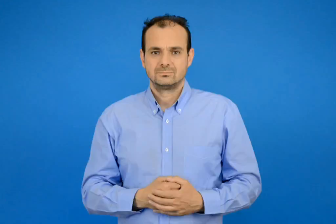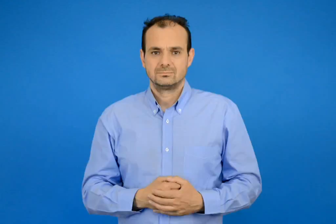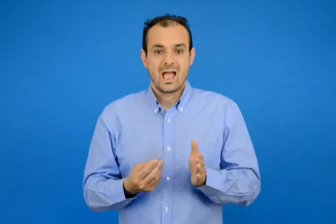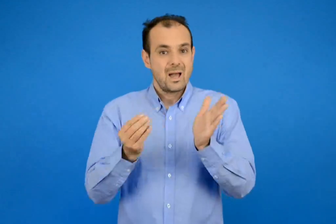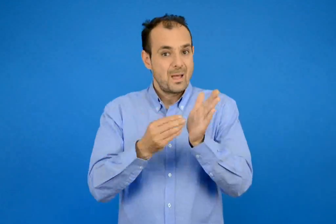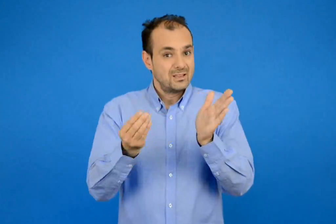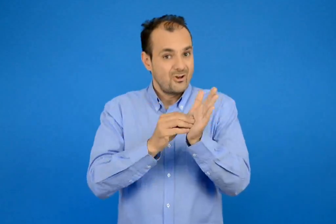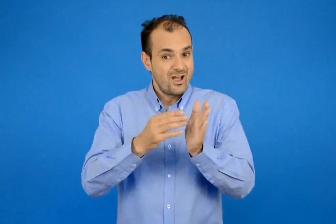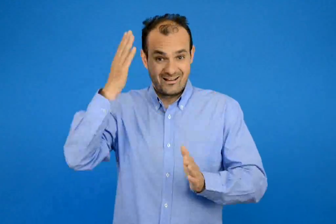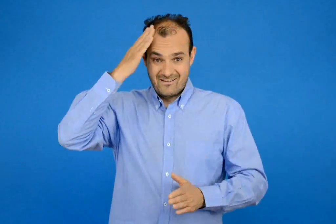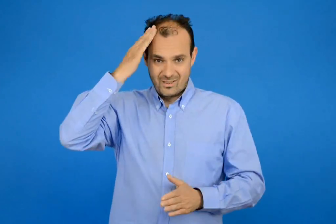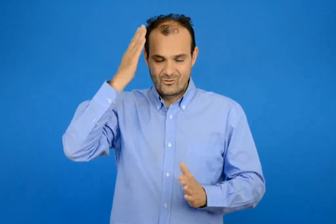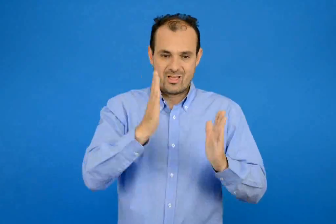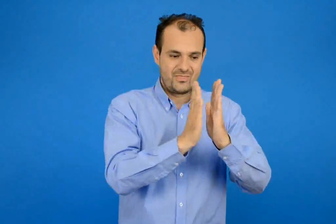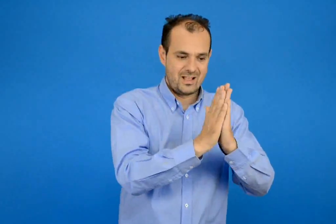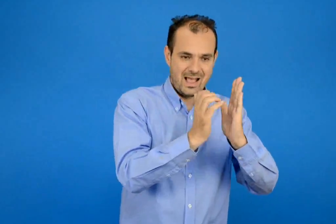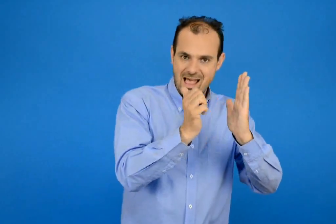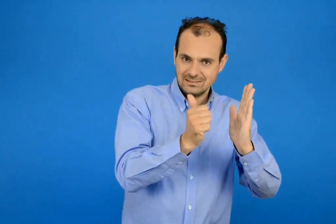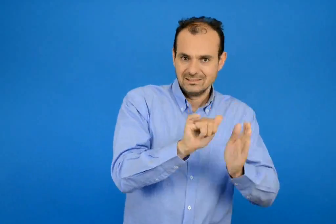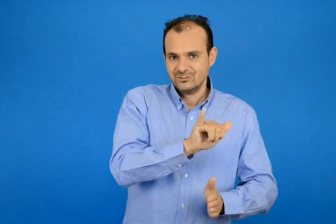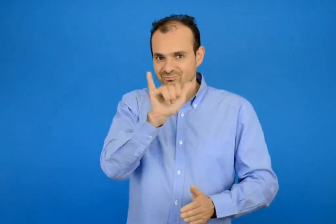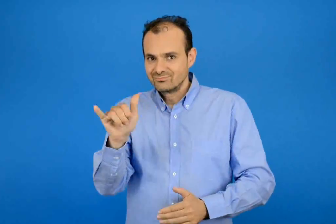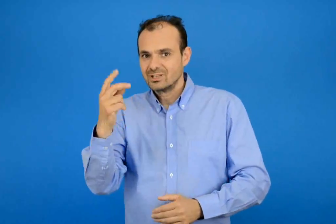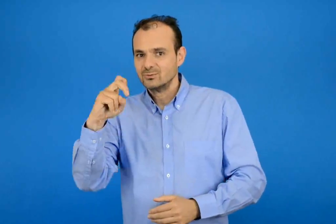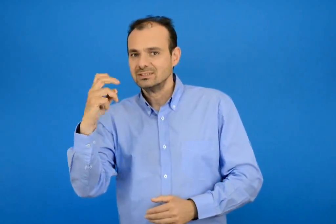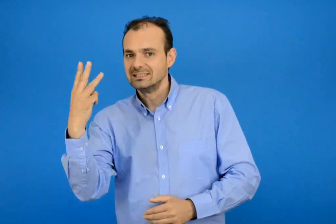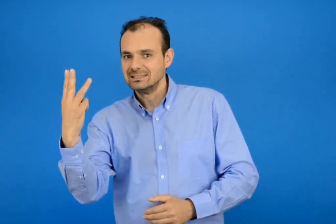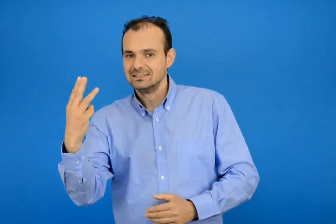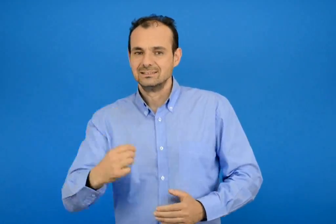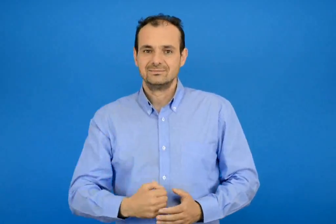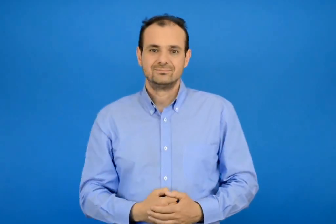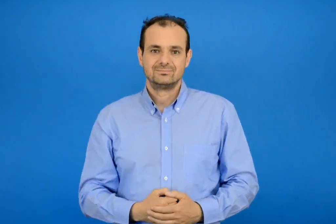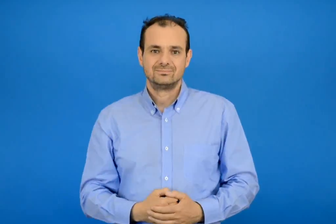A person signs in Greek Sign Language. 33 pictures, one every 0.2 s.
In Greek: επαναληπτικό κεφάλαια 16 - 23
